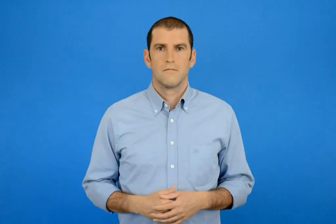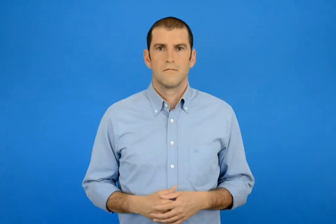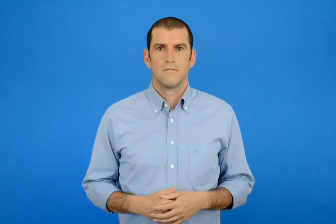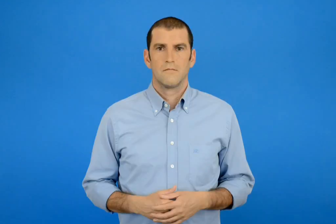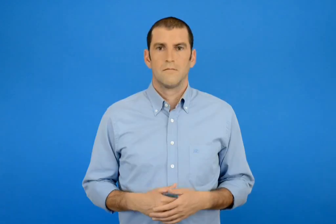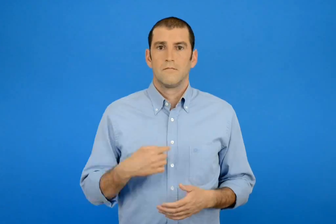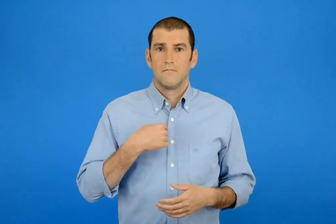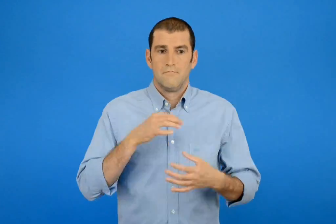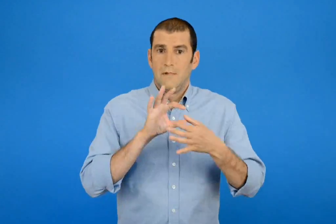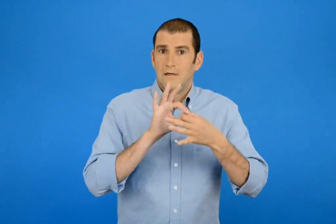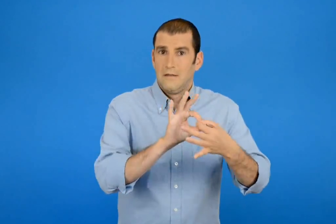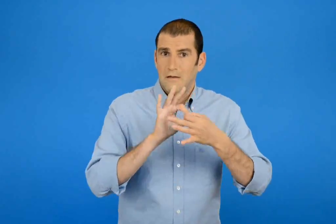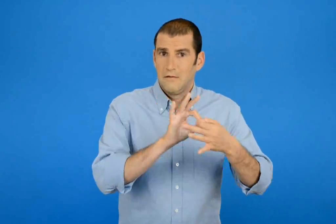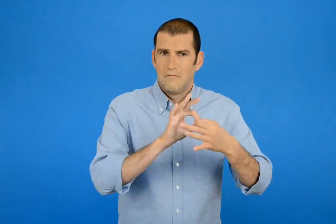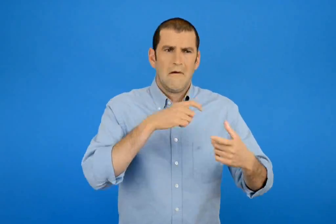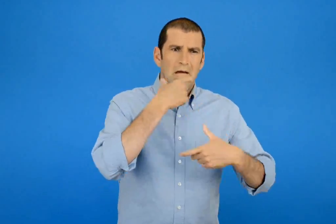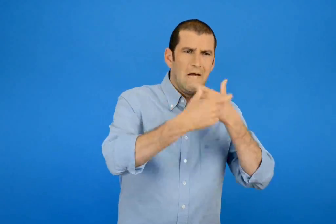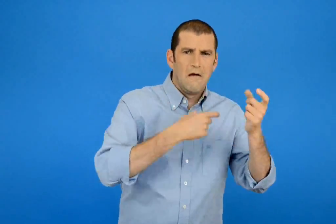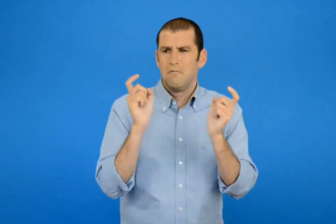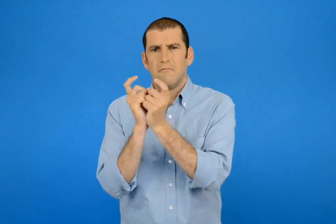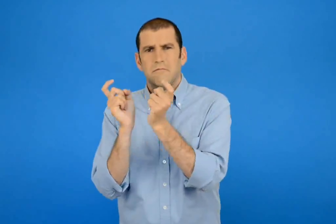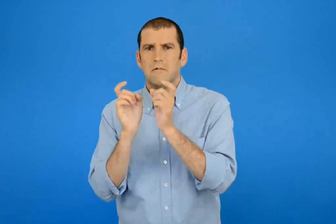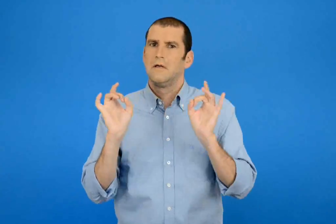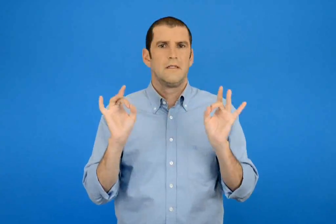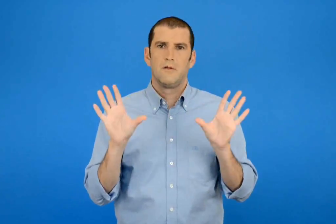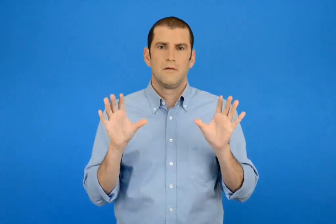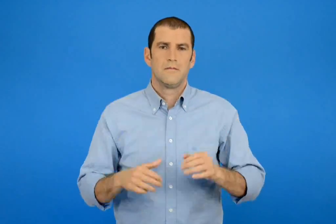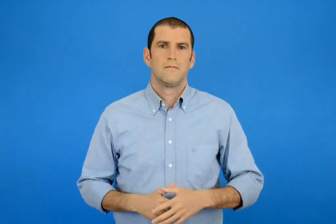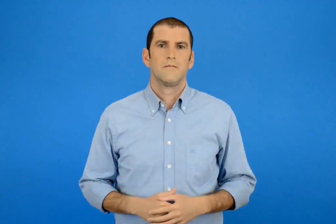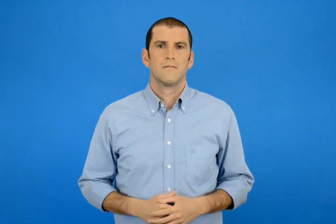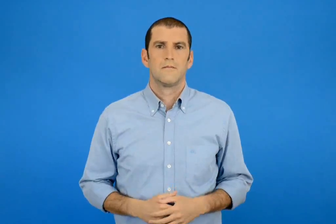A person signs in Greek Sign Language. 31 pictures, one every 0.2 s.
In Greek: συνεργάστηκα χωρίς φωνές και τσακωμούς
